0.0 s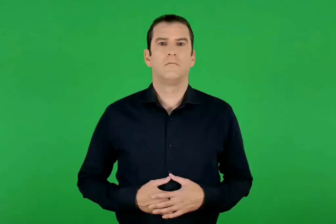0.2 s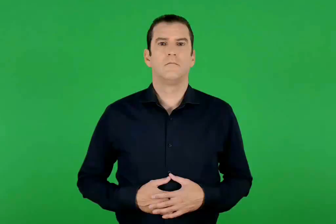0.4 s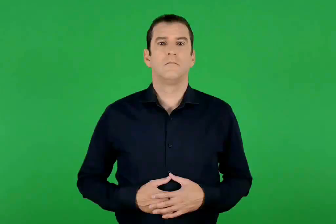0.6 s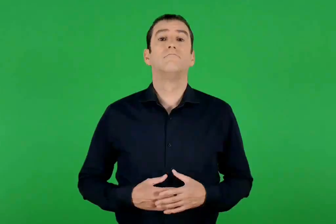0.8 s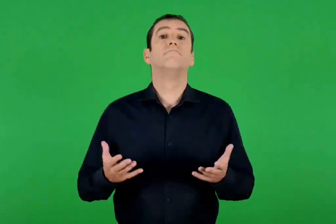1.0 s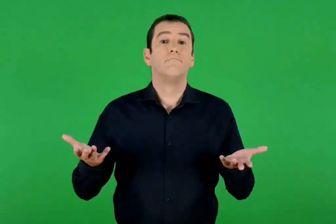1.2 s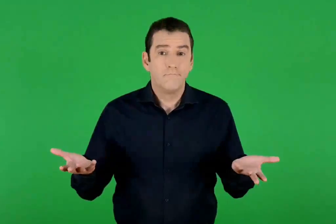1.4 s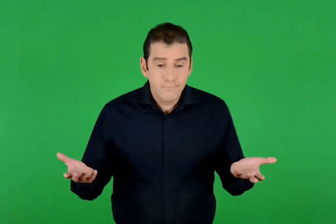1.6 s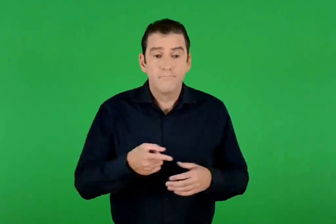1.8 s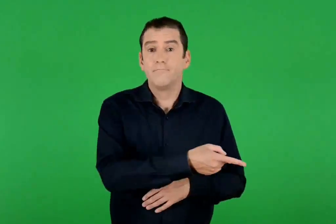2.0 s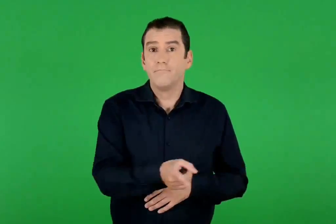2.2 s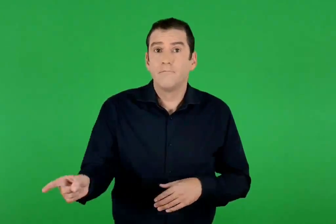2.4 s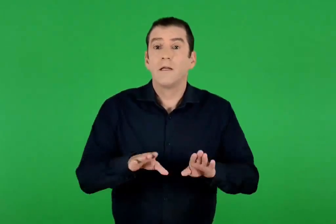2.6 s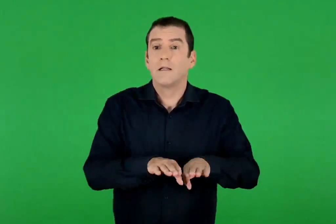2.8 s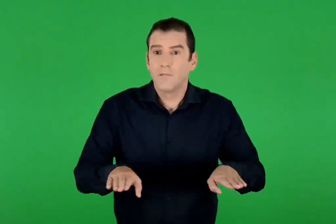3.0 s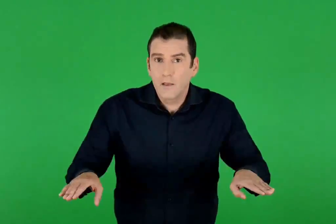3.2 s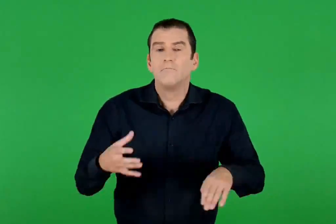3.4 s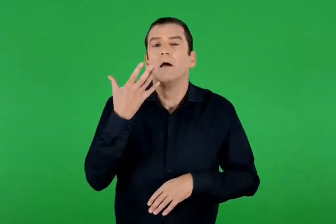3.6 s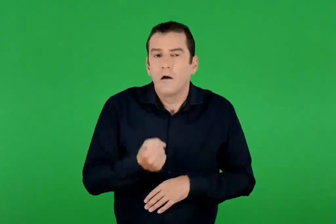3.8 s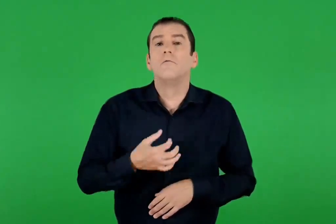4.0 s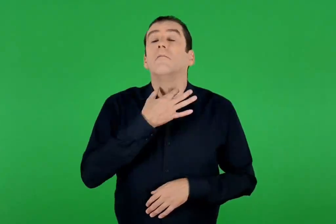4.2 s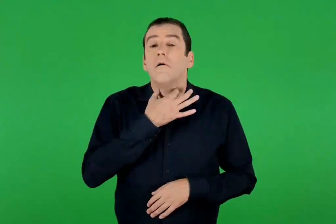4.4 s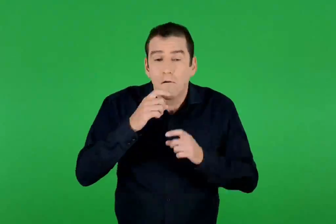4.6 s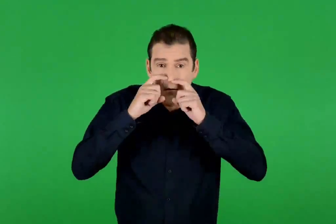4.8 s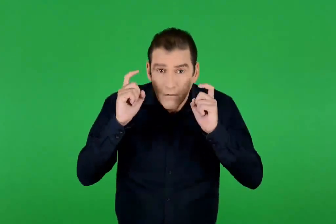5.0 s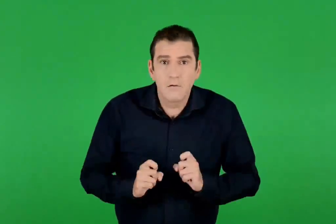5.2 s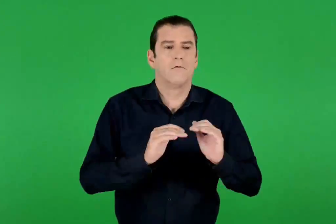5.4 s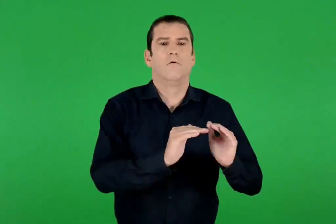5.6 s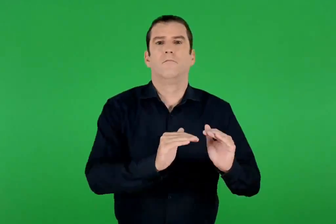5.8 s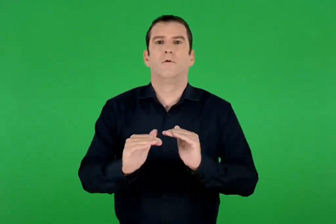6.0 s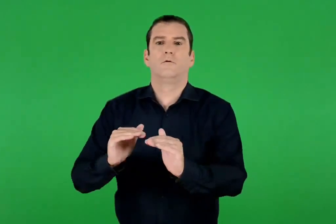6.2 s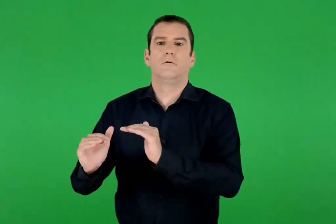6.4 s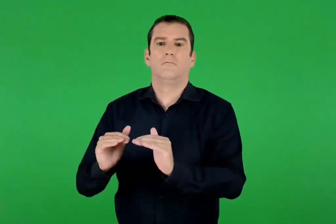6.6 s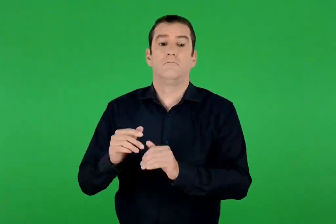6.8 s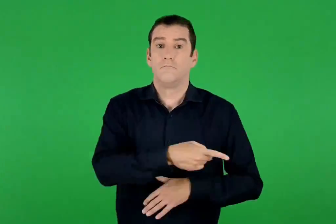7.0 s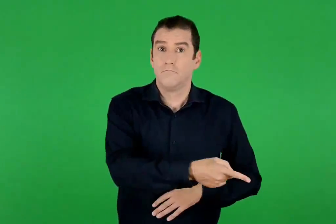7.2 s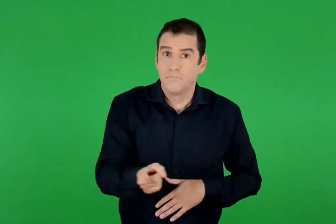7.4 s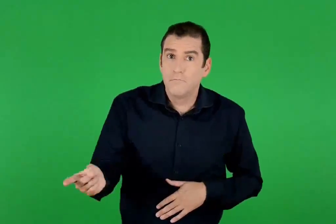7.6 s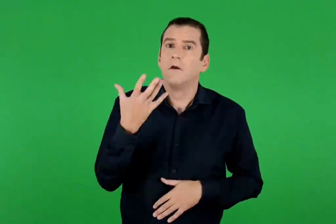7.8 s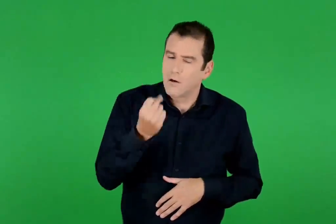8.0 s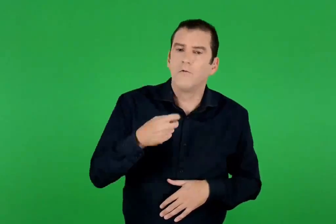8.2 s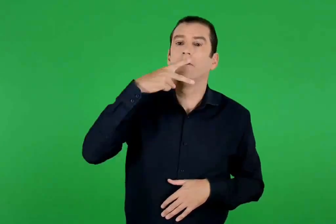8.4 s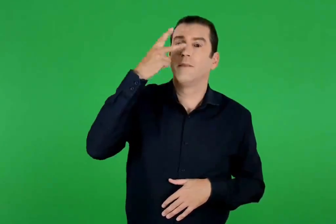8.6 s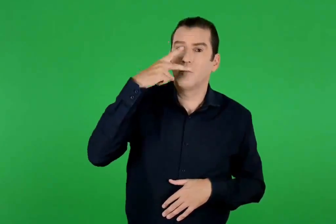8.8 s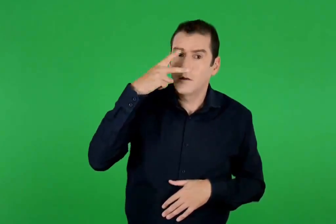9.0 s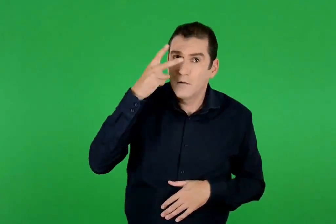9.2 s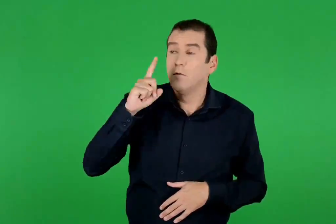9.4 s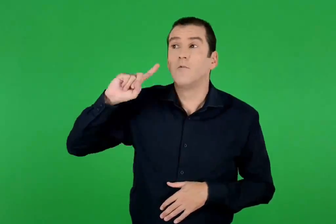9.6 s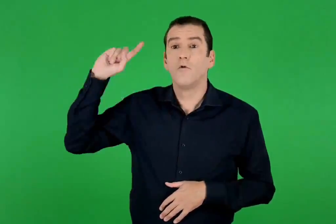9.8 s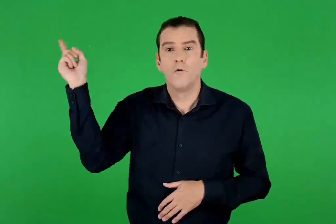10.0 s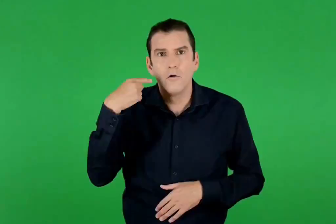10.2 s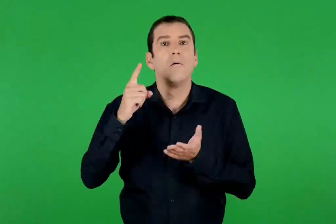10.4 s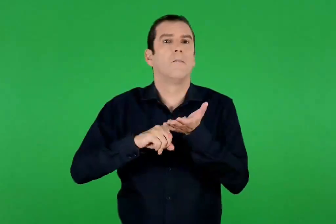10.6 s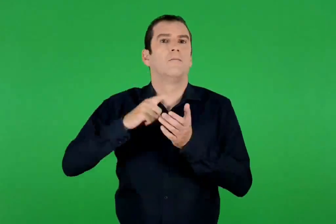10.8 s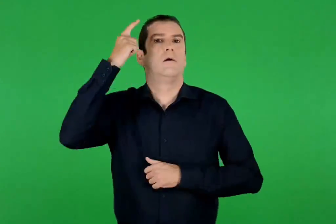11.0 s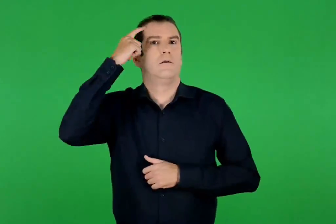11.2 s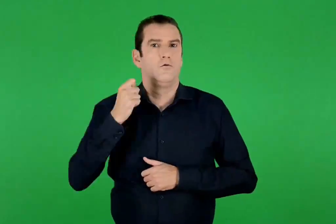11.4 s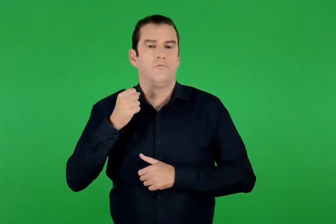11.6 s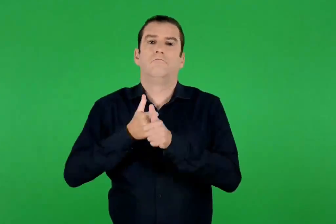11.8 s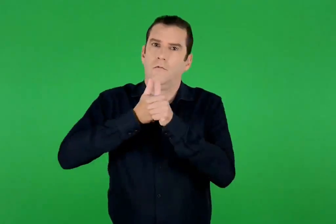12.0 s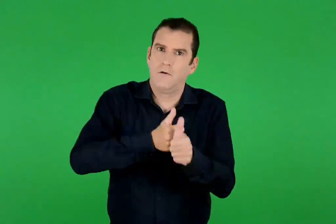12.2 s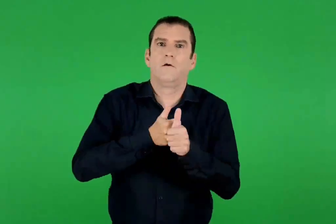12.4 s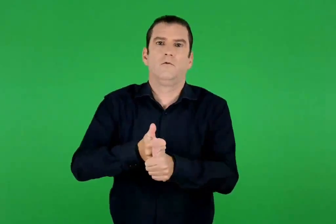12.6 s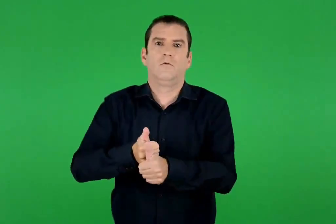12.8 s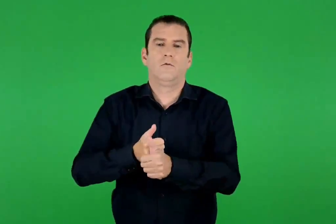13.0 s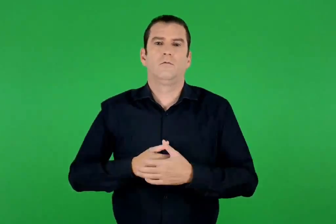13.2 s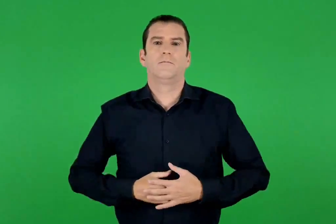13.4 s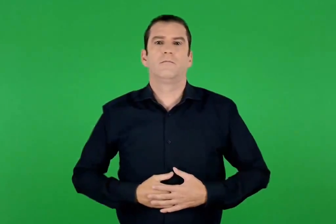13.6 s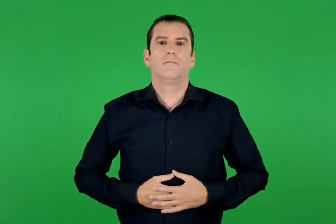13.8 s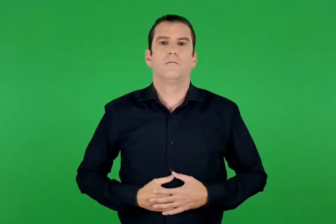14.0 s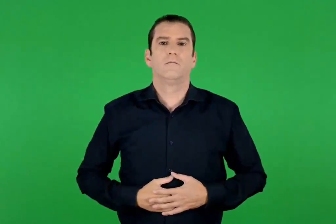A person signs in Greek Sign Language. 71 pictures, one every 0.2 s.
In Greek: ωστόσο , τα παιδιά έχουν ανάγκη από προστασία. έχουν δικαιώματα που όλοι πρέπει να τα γνωρίζουν και να τα εφαρμόζουν
